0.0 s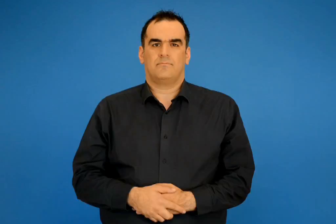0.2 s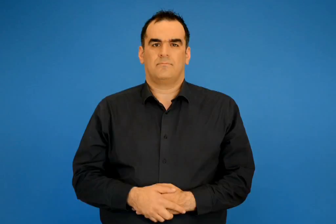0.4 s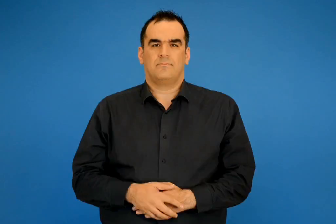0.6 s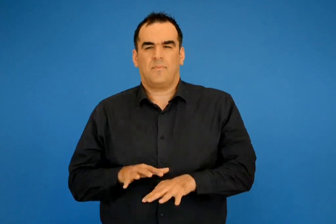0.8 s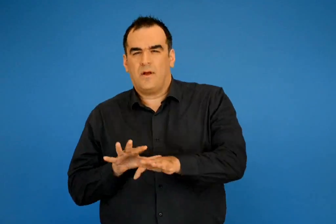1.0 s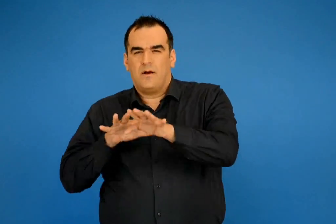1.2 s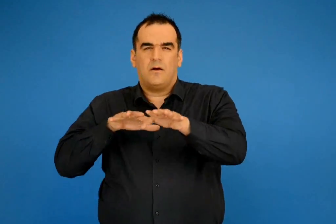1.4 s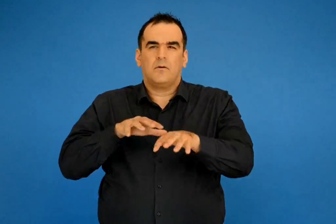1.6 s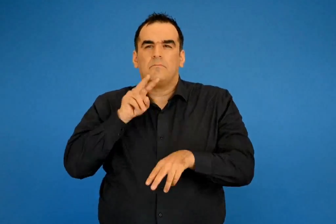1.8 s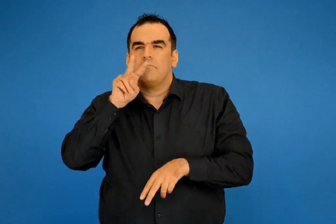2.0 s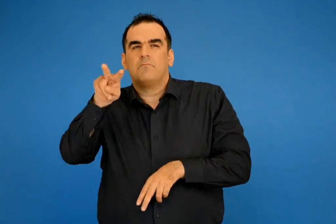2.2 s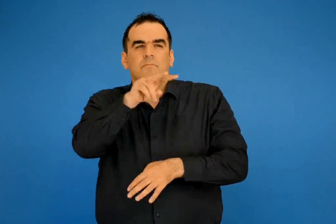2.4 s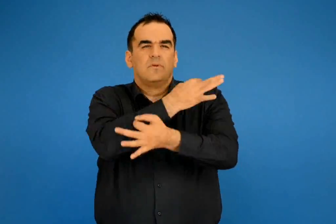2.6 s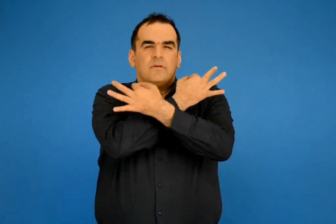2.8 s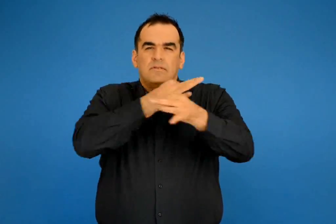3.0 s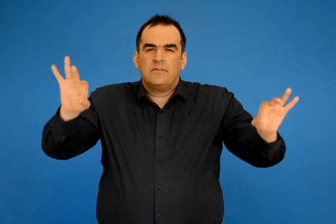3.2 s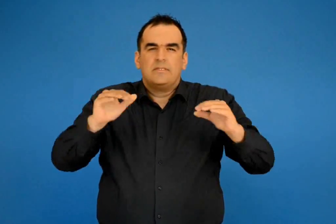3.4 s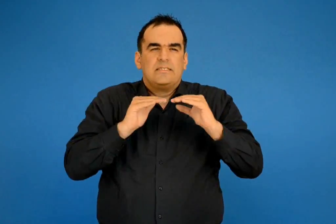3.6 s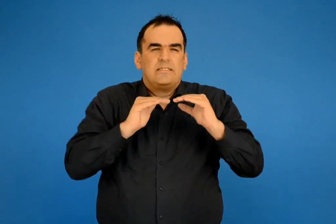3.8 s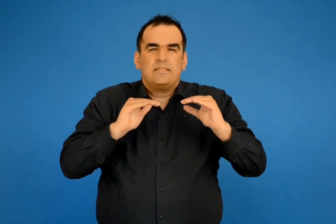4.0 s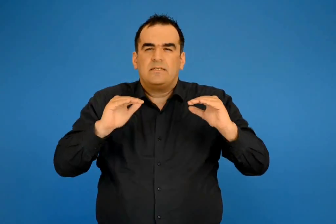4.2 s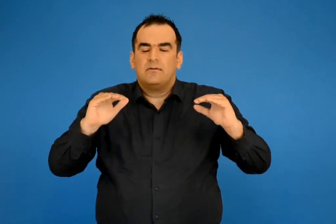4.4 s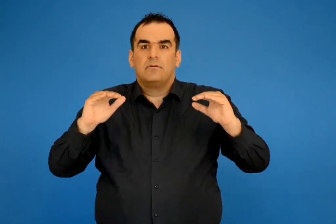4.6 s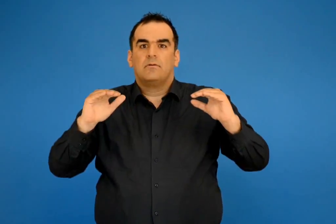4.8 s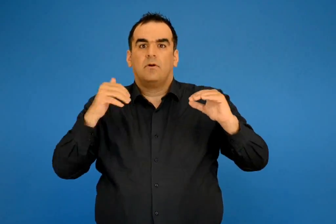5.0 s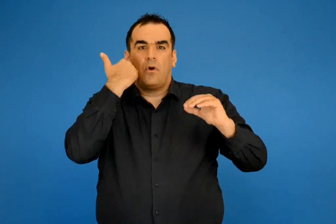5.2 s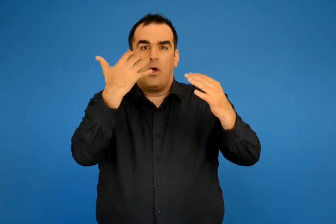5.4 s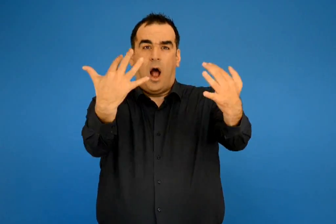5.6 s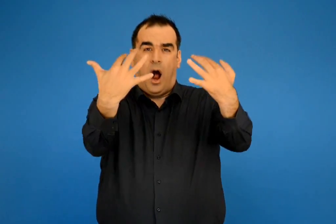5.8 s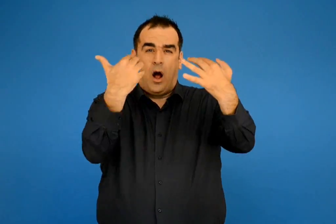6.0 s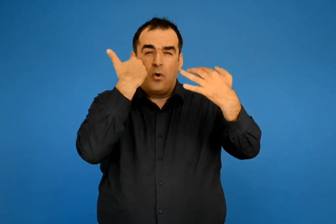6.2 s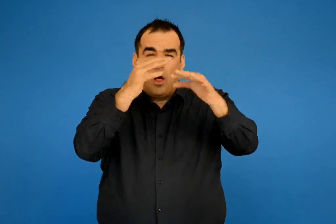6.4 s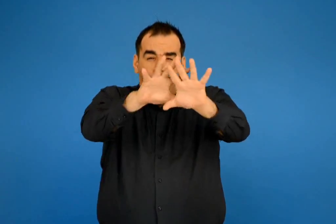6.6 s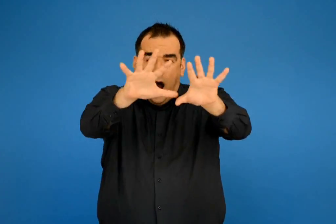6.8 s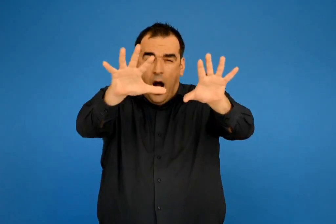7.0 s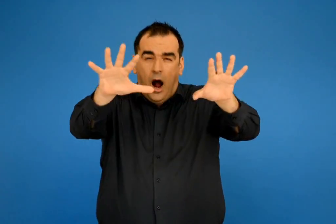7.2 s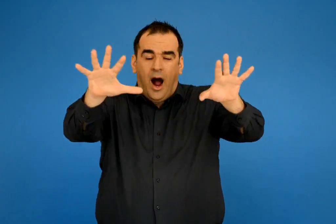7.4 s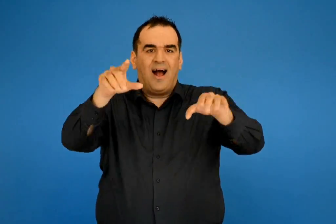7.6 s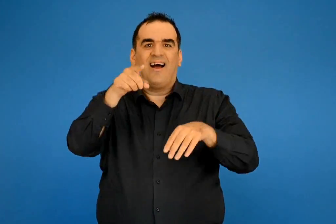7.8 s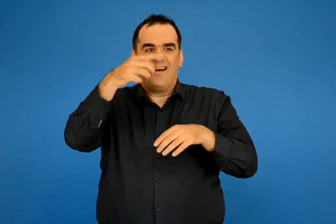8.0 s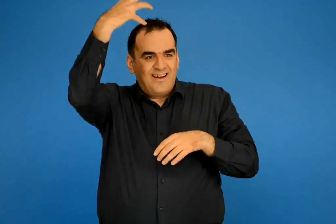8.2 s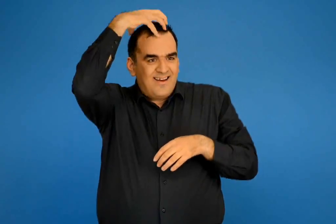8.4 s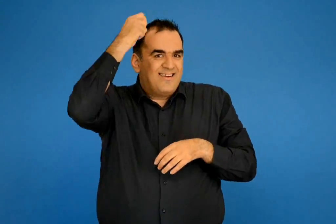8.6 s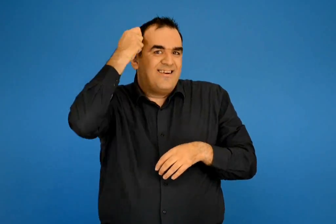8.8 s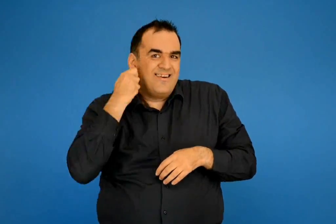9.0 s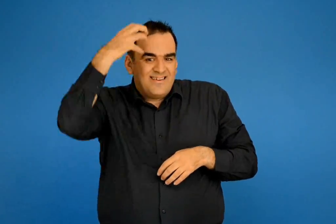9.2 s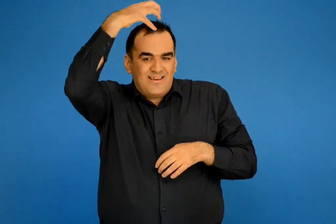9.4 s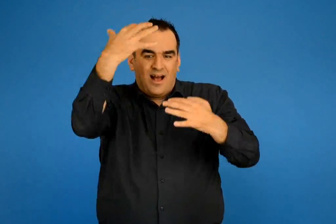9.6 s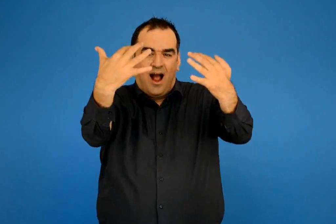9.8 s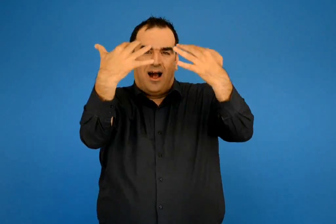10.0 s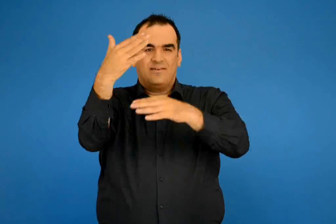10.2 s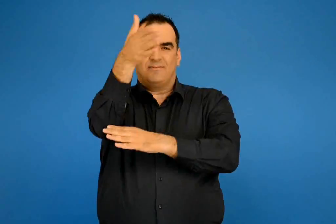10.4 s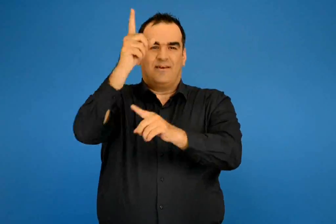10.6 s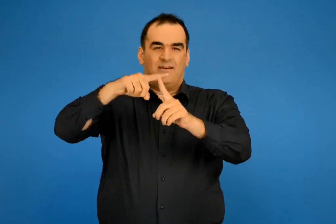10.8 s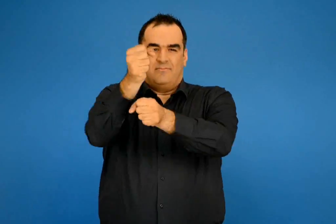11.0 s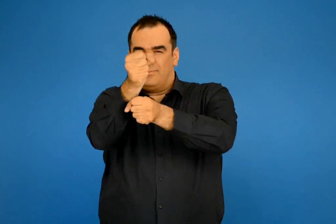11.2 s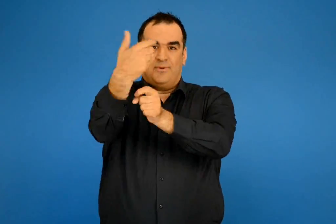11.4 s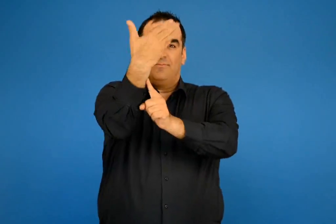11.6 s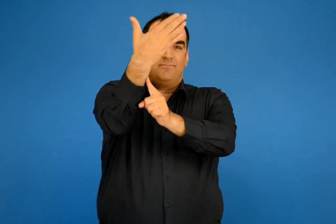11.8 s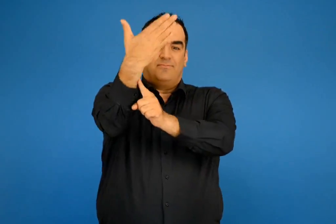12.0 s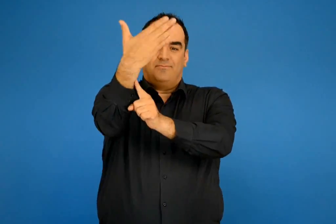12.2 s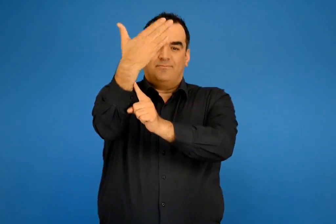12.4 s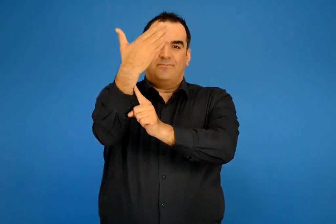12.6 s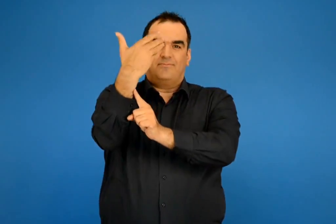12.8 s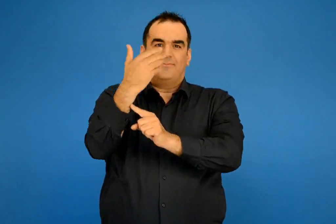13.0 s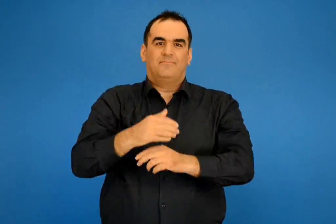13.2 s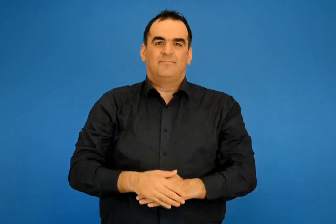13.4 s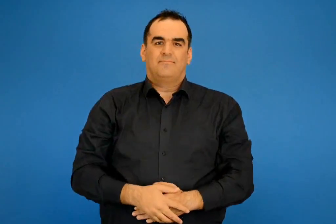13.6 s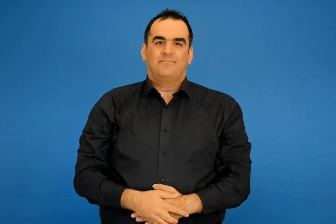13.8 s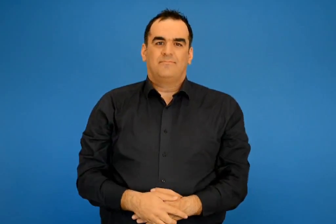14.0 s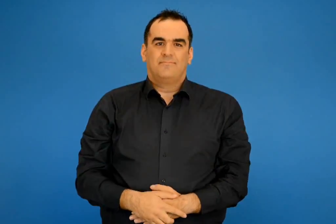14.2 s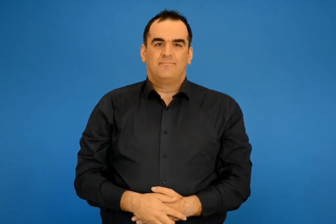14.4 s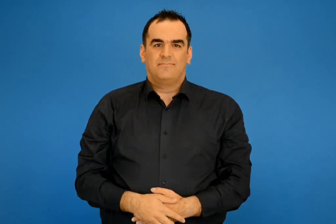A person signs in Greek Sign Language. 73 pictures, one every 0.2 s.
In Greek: όλα ήταν ήσυχα τίποτε δε φαινόταν τίποτε δεν ακουγόταν και ξαφνικά κοκκίνισε το βουνό από τα φεσάκια και μια ελληνική σημαία ξεδιπλώθηκε
